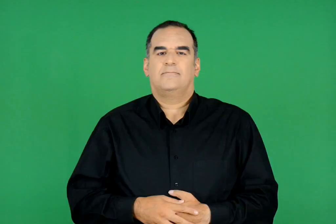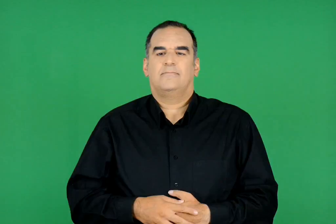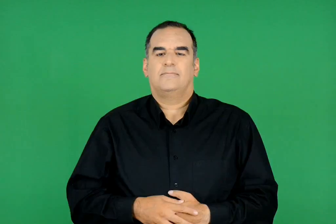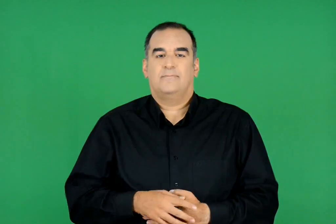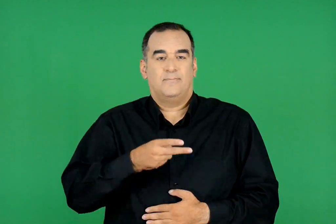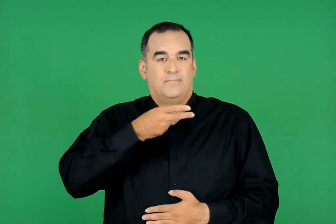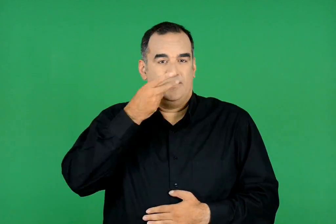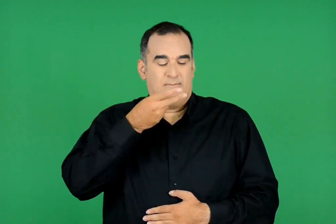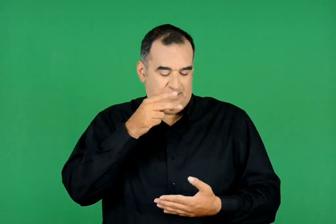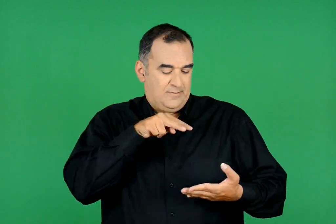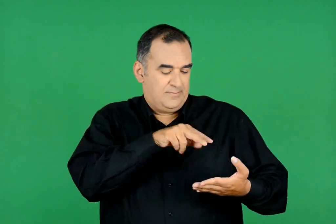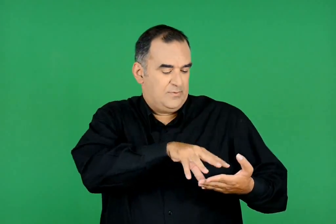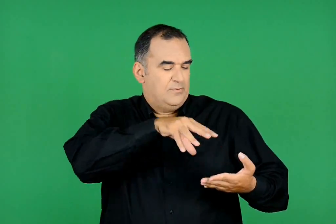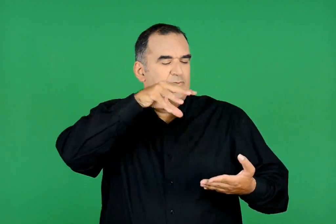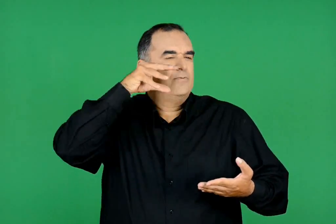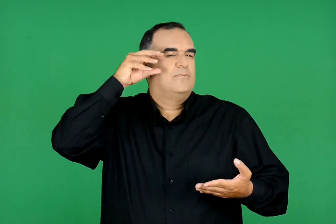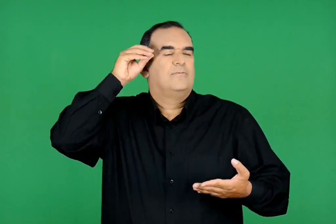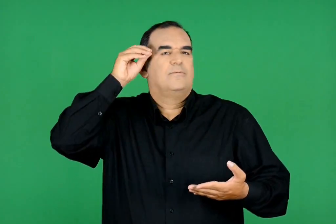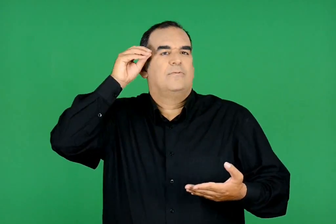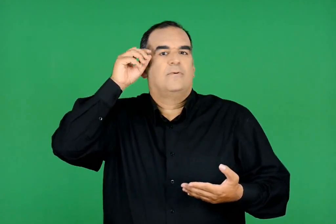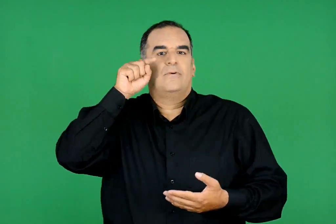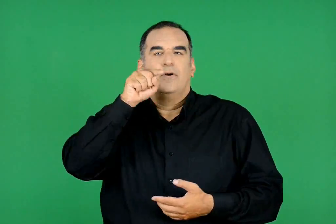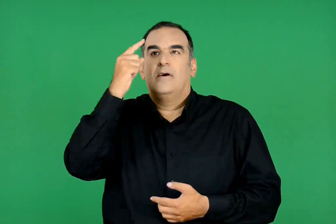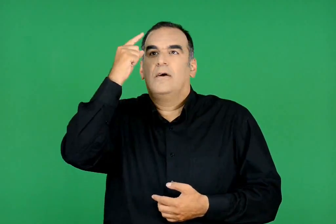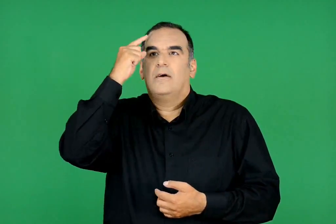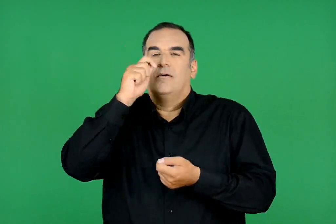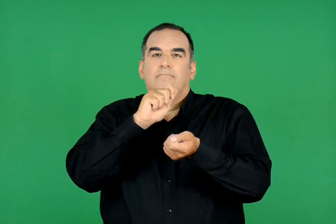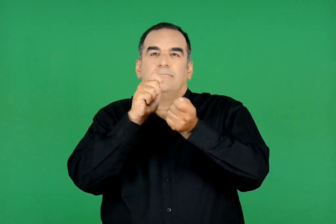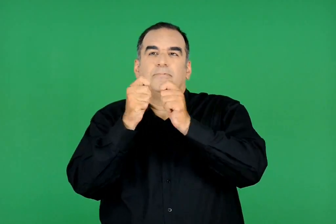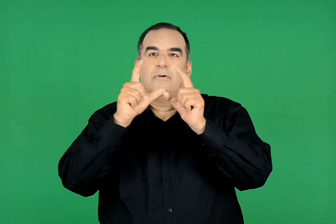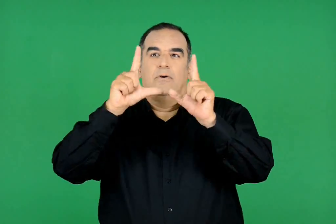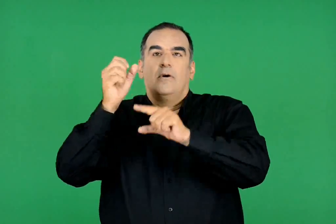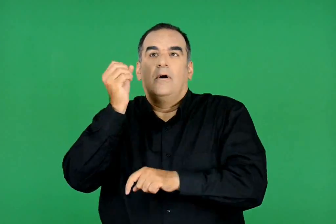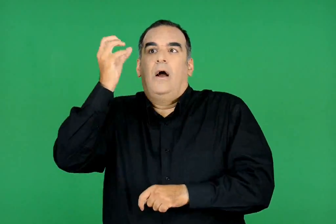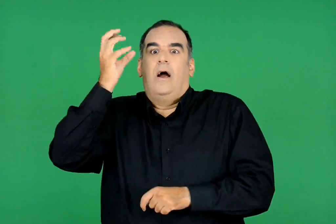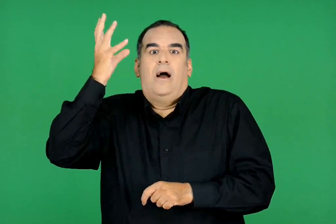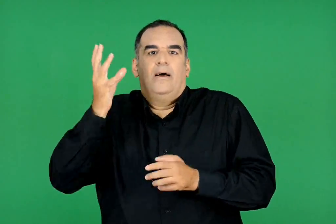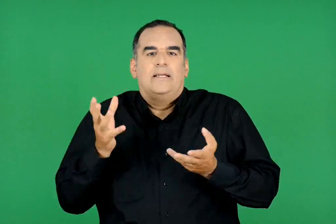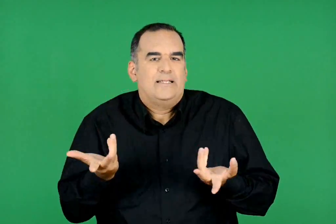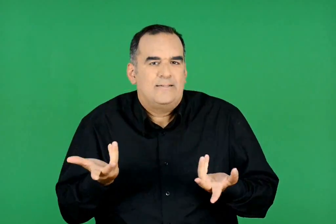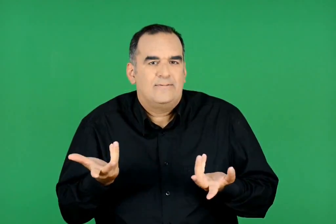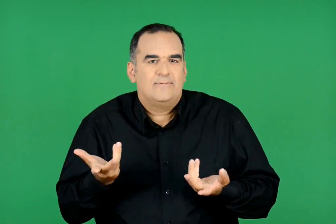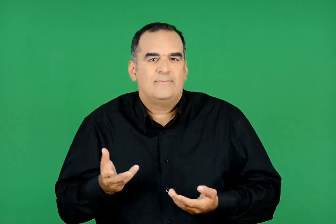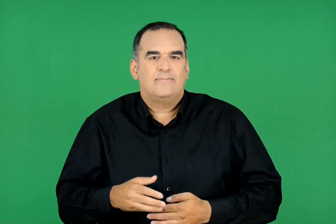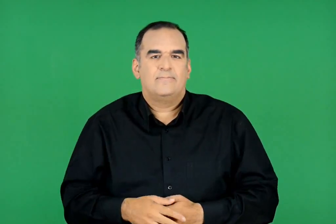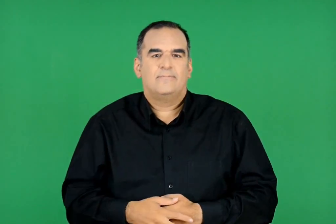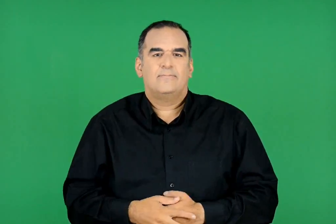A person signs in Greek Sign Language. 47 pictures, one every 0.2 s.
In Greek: ποιες εικόνες ήρθαν στο μυαλό σου ακούγοντας το ποίημα ;
